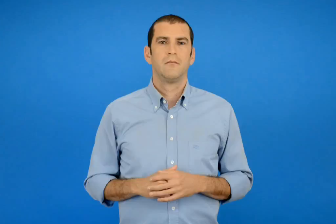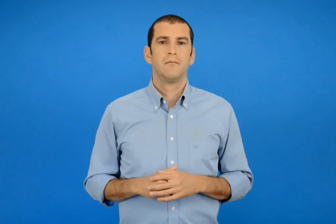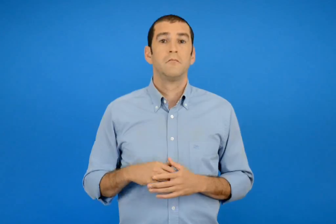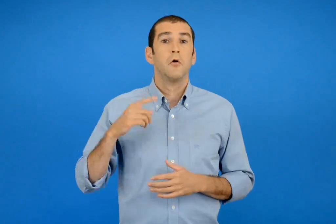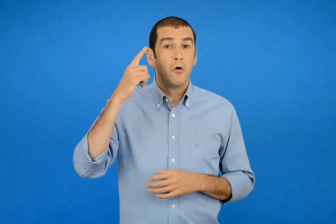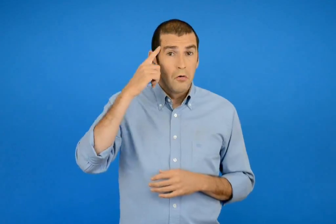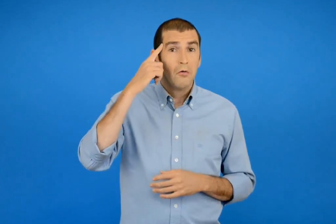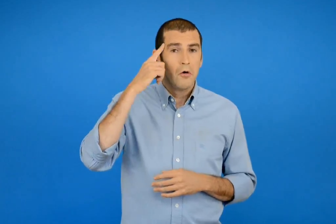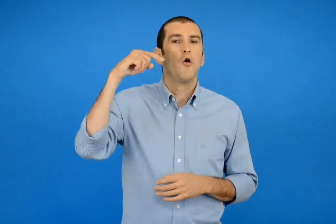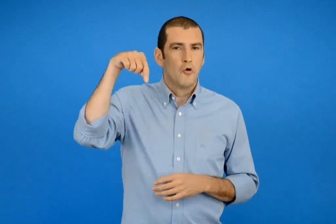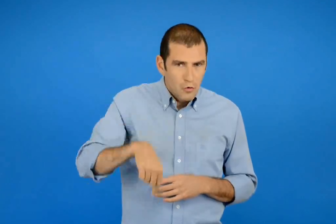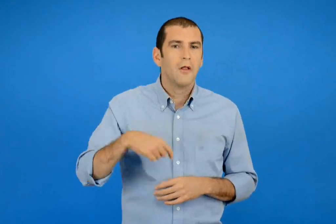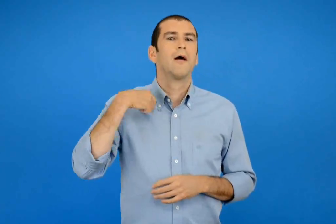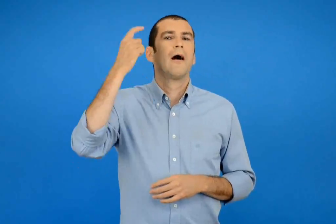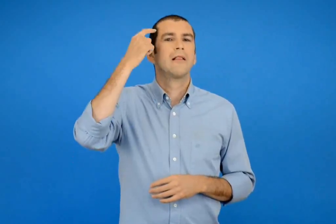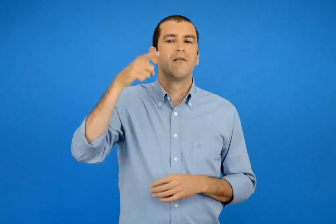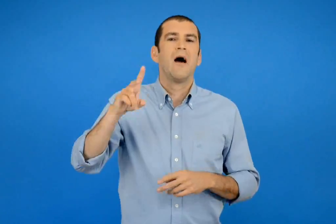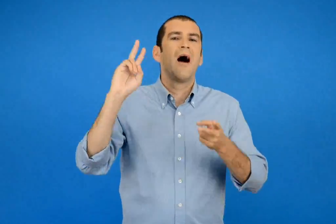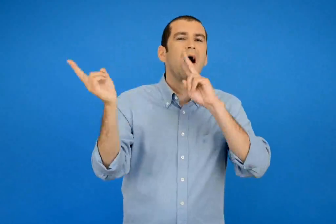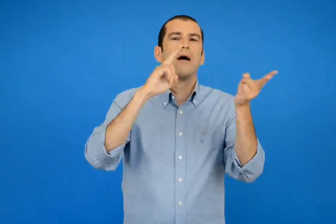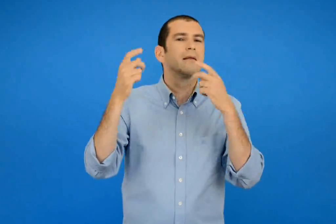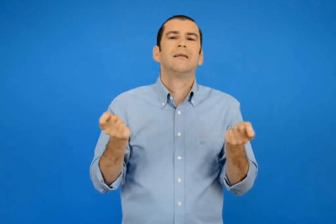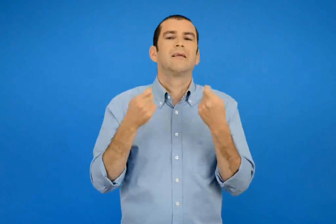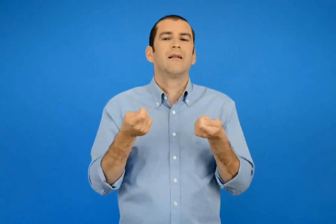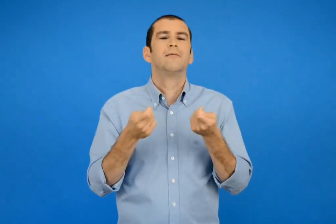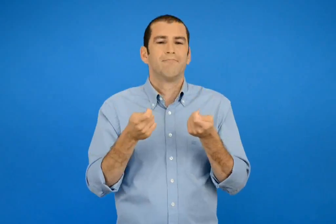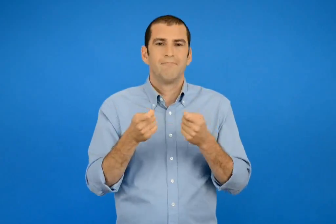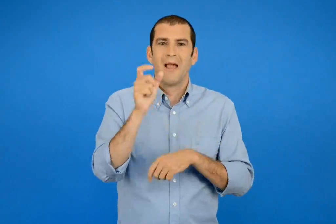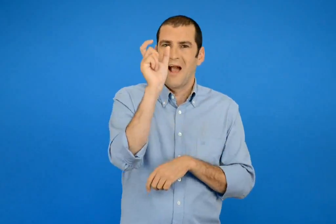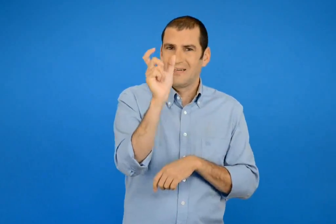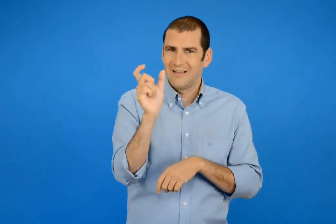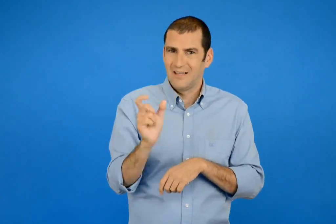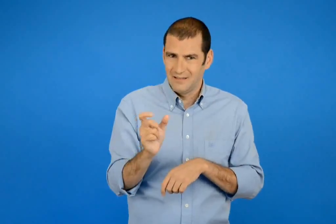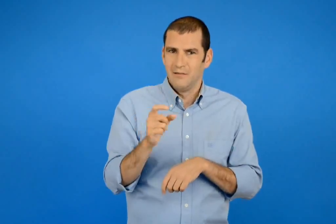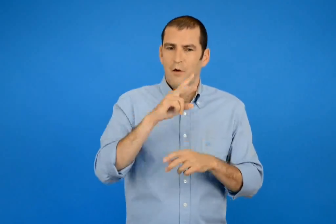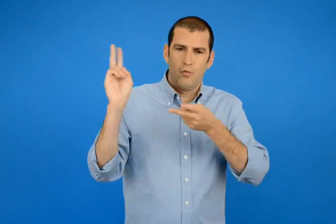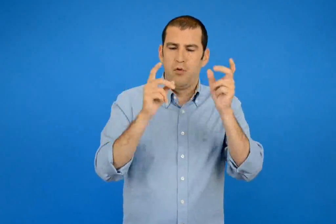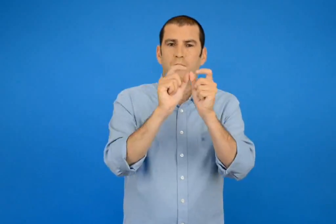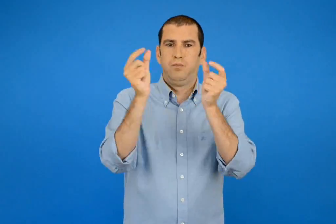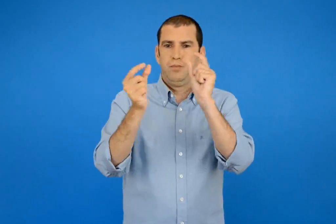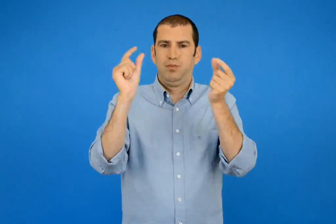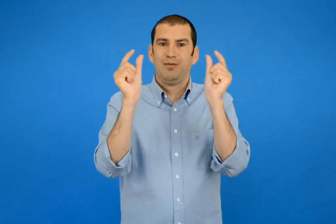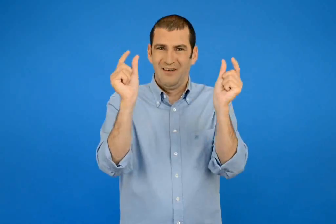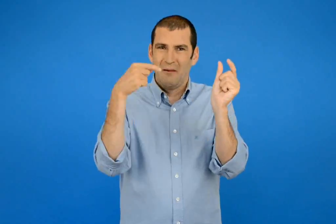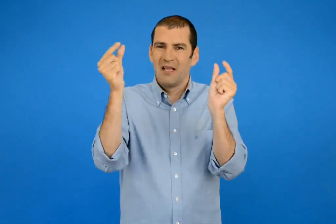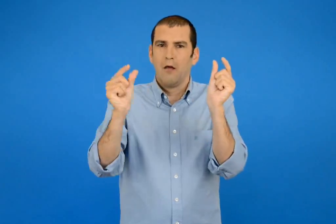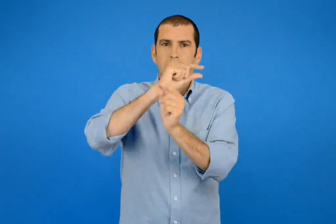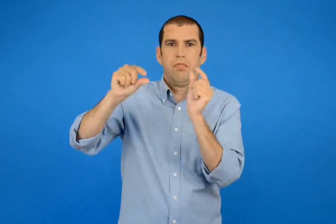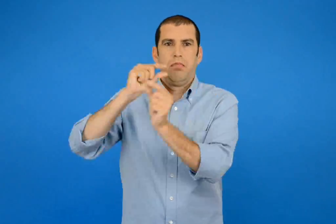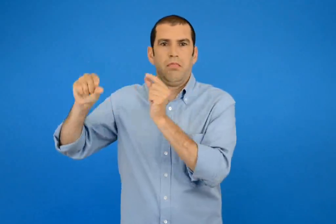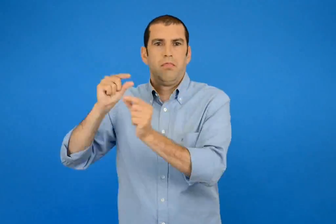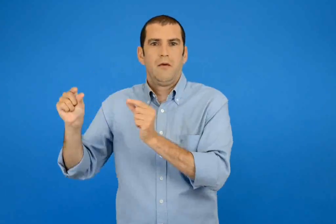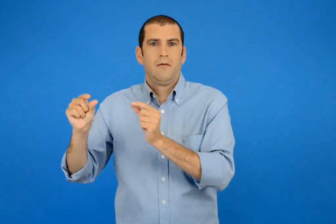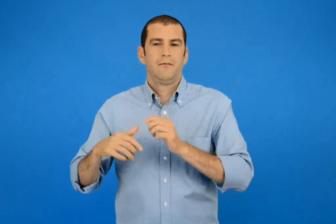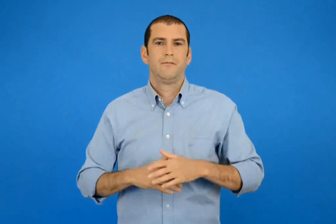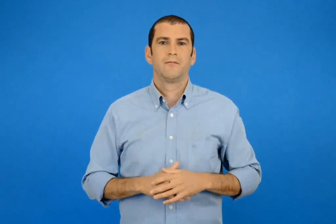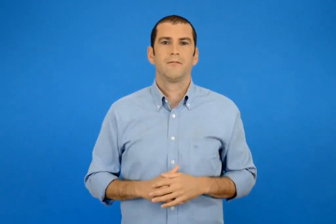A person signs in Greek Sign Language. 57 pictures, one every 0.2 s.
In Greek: νομίζω πως κατάλαβα τι κάνει ο αέρας κόβει τις λέξεις σε συλλαβές και μετά ανακατεύει αυτές τις συλλαβές
